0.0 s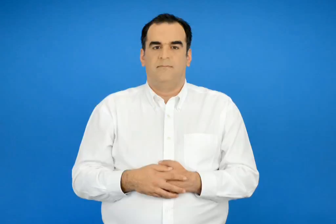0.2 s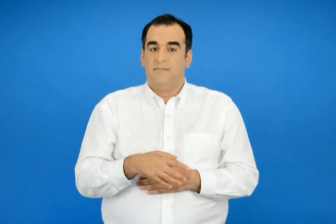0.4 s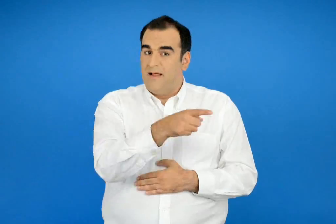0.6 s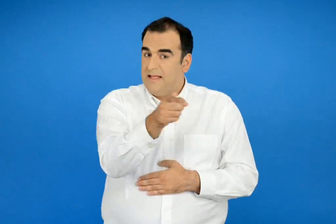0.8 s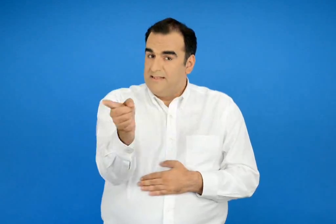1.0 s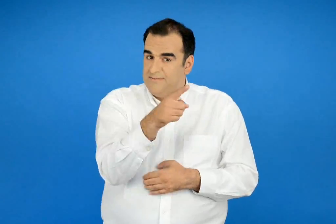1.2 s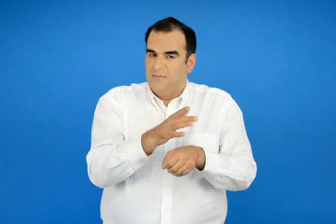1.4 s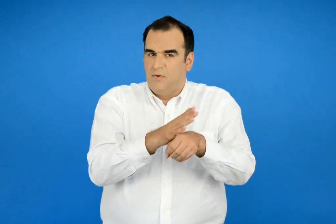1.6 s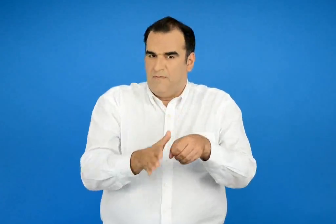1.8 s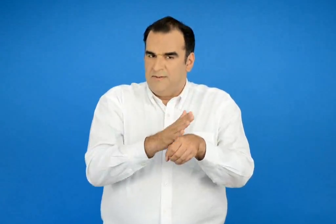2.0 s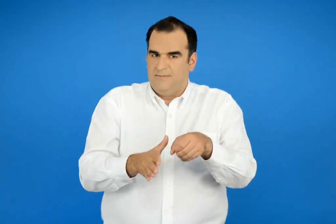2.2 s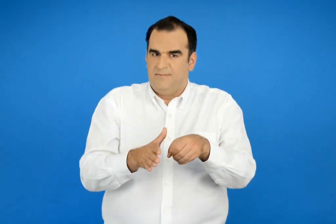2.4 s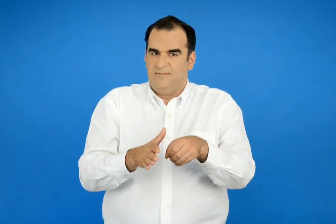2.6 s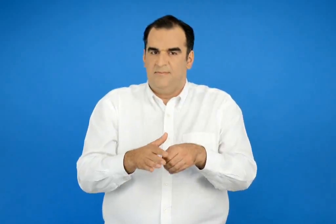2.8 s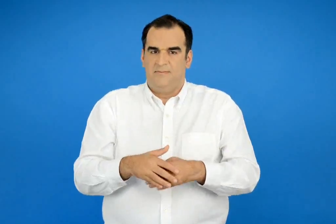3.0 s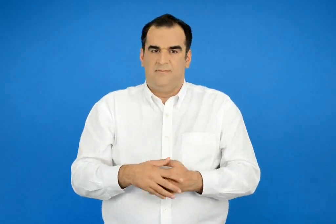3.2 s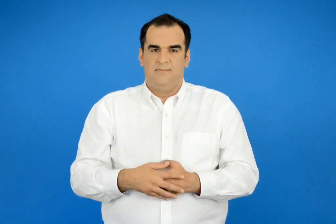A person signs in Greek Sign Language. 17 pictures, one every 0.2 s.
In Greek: κόβετε
